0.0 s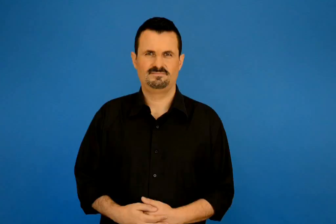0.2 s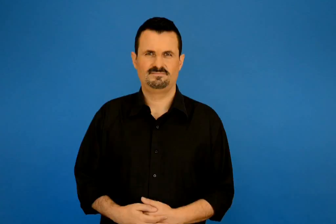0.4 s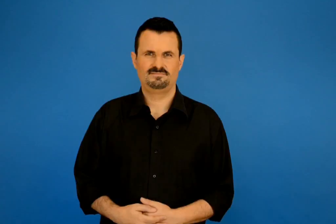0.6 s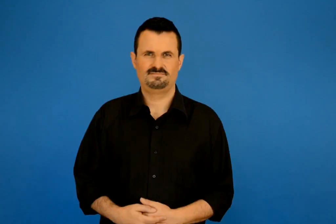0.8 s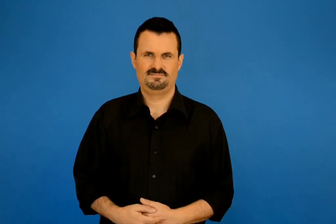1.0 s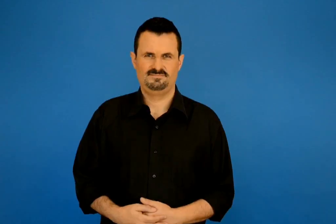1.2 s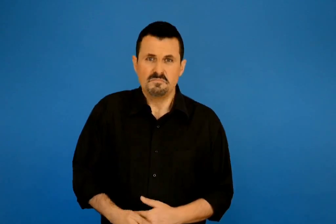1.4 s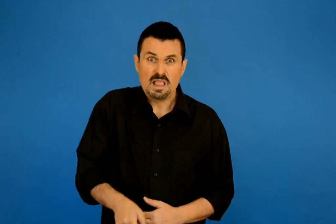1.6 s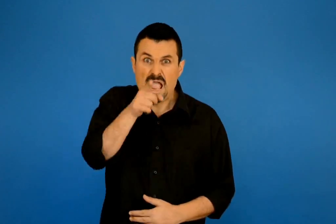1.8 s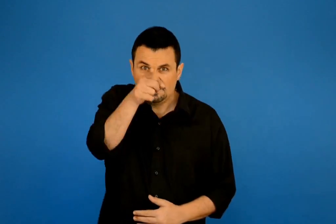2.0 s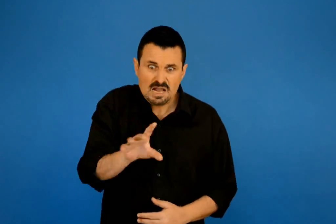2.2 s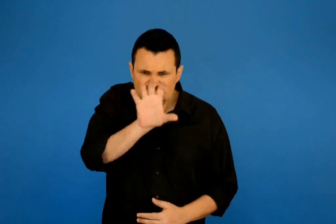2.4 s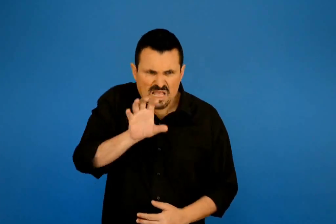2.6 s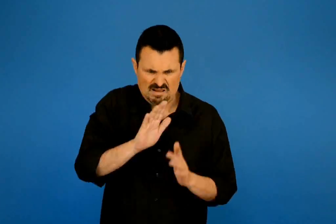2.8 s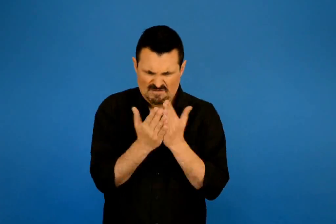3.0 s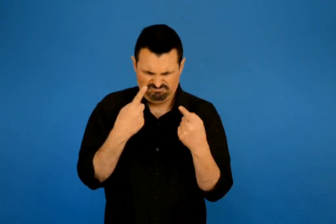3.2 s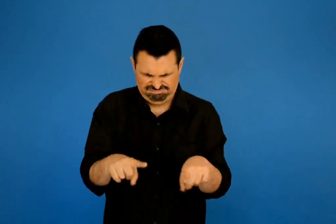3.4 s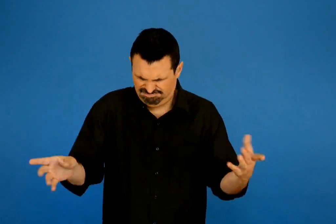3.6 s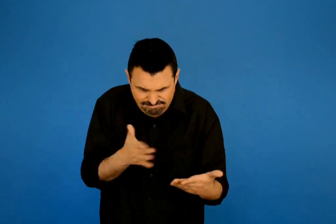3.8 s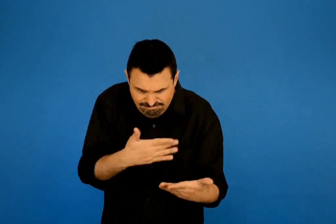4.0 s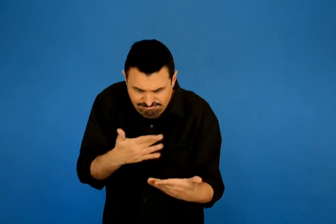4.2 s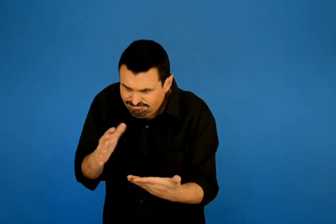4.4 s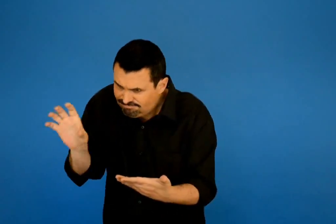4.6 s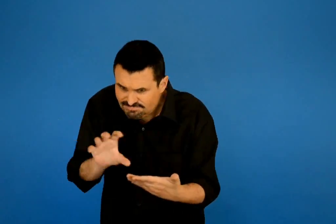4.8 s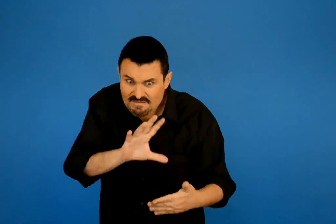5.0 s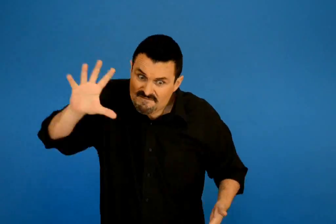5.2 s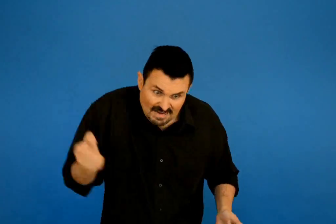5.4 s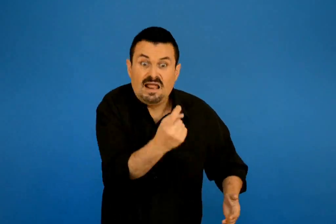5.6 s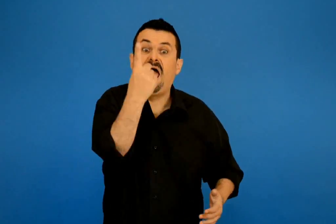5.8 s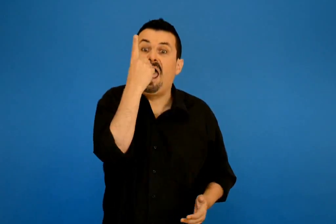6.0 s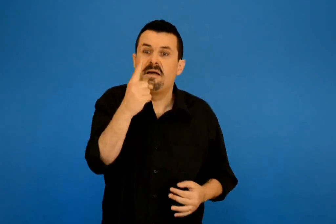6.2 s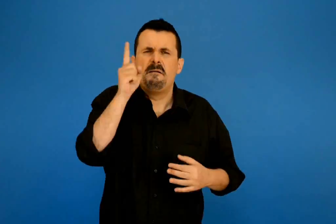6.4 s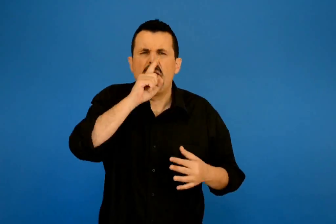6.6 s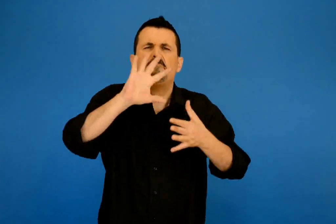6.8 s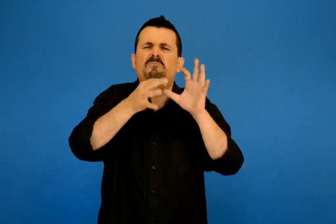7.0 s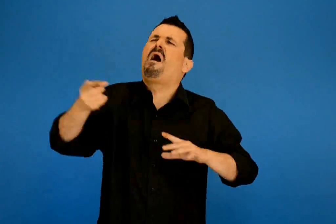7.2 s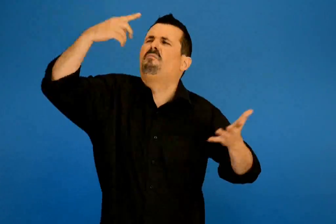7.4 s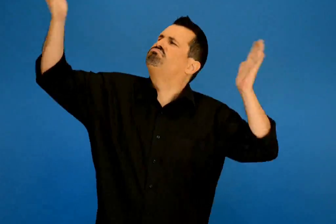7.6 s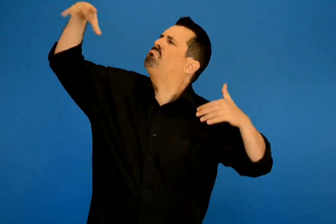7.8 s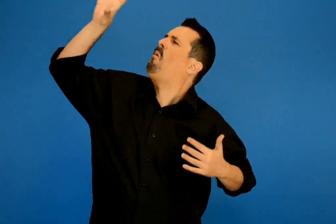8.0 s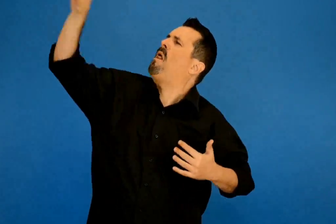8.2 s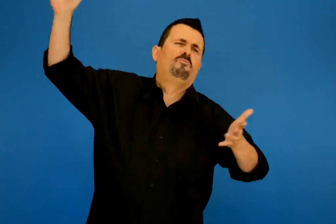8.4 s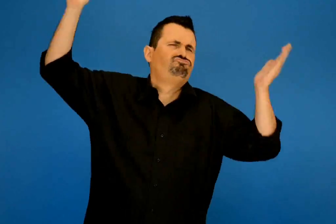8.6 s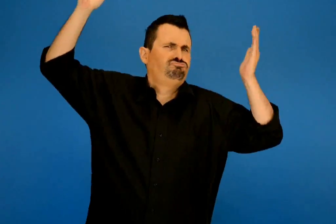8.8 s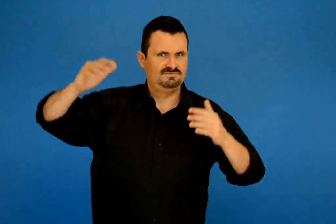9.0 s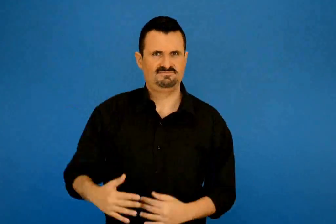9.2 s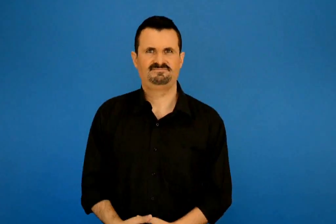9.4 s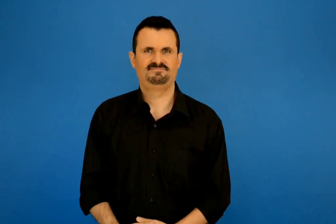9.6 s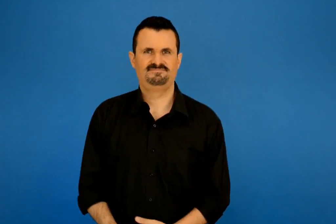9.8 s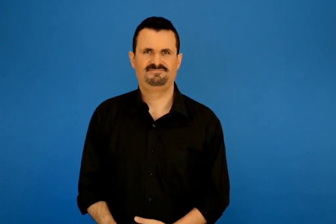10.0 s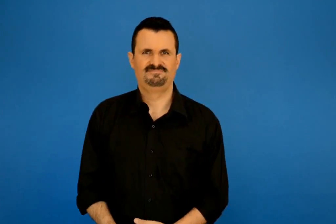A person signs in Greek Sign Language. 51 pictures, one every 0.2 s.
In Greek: ψάξε σε βιβλία και βρες ένα παραμύθι από άλλη χωρά
